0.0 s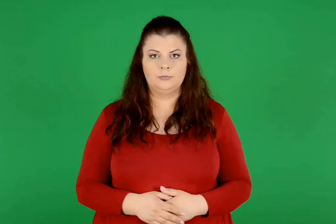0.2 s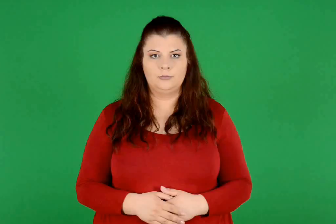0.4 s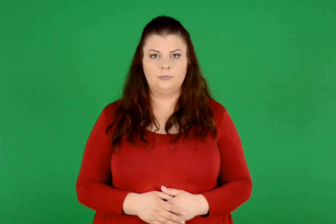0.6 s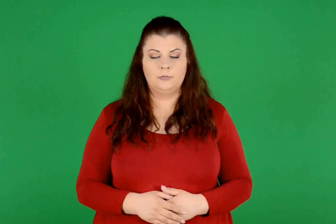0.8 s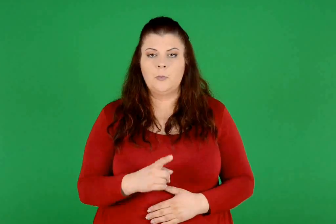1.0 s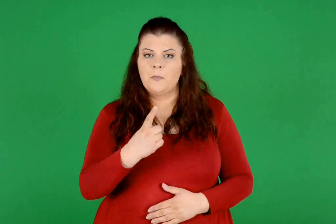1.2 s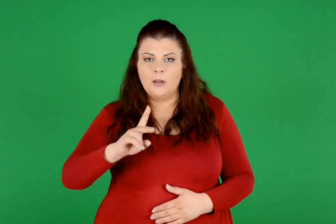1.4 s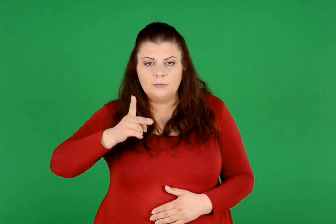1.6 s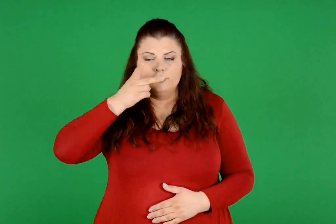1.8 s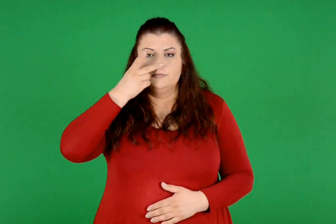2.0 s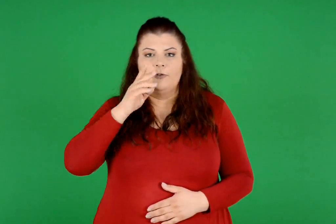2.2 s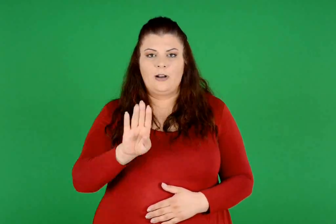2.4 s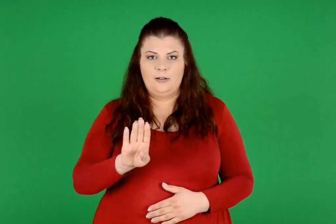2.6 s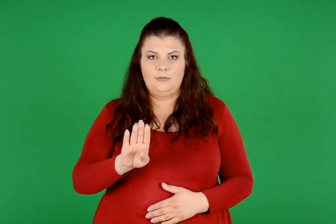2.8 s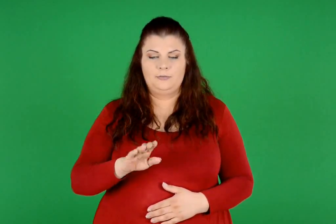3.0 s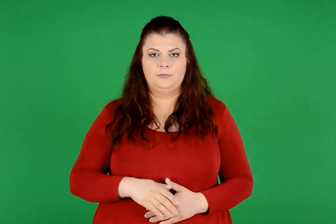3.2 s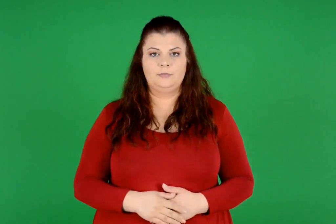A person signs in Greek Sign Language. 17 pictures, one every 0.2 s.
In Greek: 1 βανίλια
